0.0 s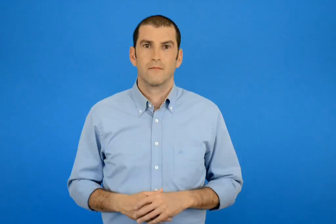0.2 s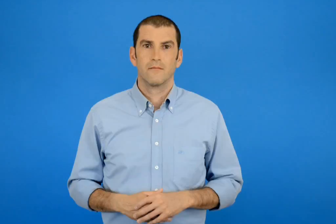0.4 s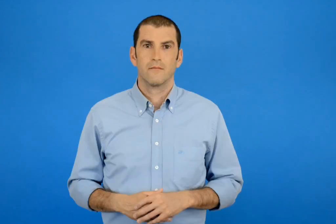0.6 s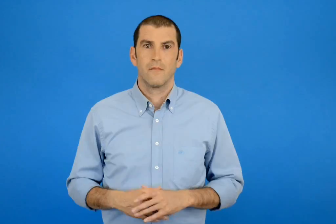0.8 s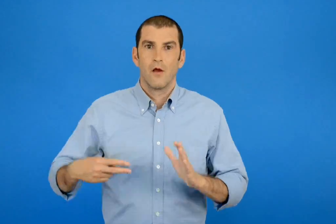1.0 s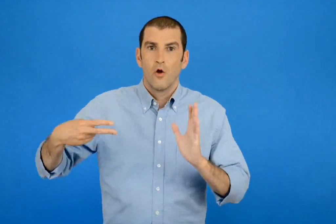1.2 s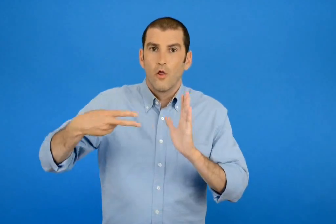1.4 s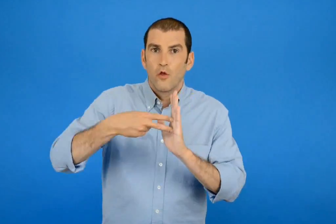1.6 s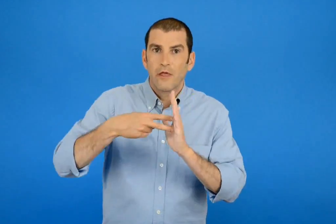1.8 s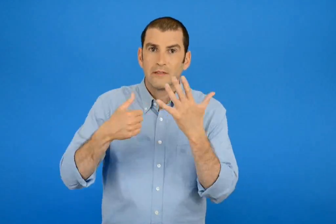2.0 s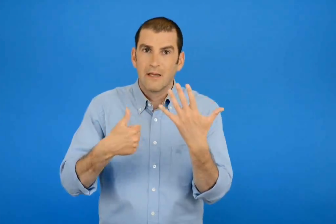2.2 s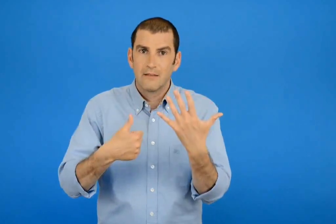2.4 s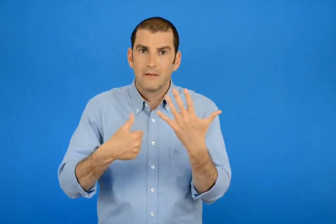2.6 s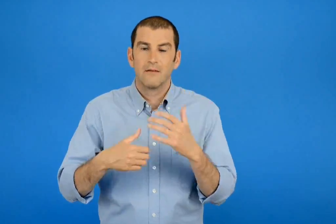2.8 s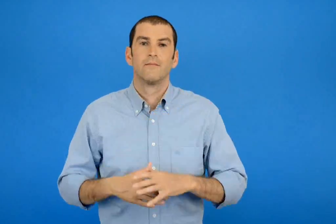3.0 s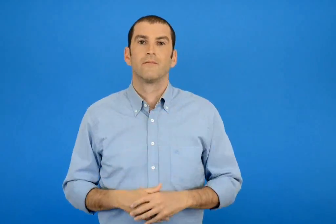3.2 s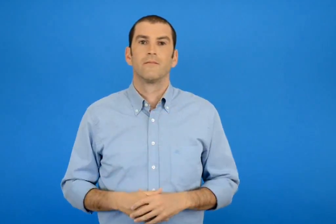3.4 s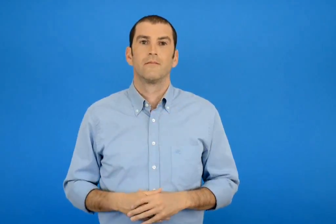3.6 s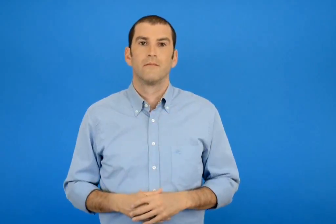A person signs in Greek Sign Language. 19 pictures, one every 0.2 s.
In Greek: 2006
